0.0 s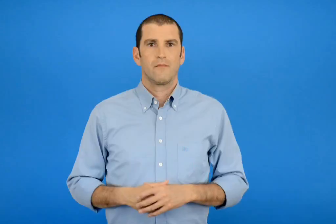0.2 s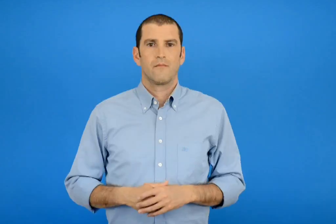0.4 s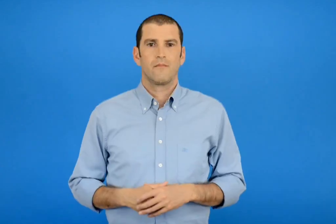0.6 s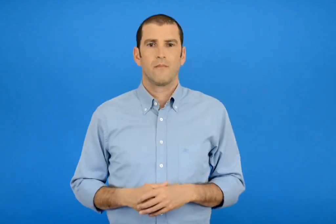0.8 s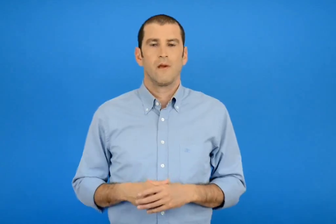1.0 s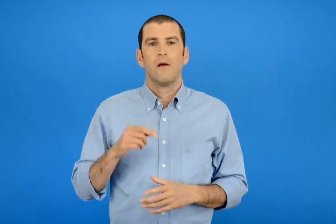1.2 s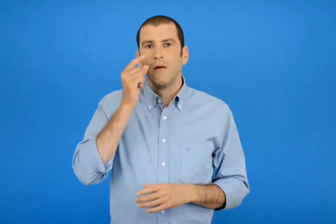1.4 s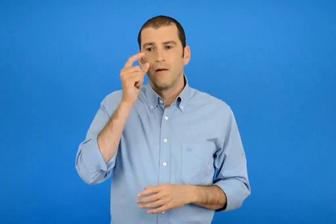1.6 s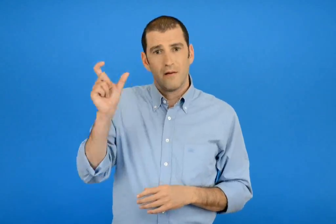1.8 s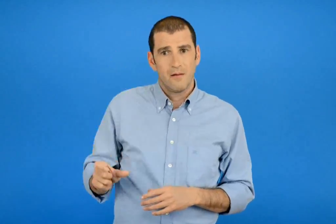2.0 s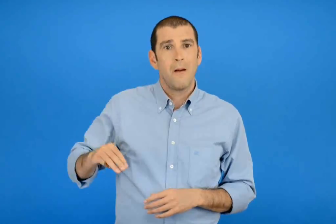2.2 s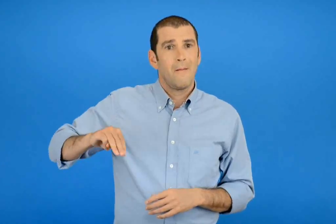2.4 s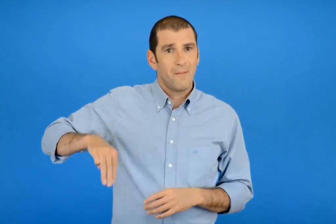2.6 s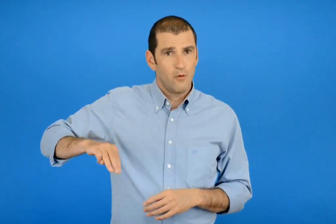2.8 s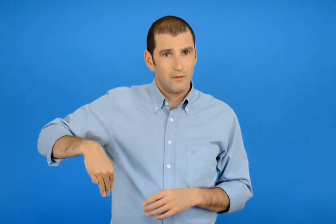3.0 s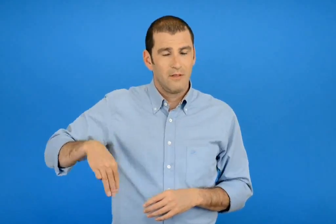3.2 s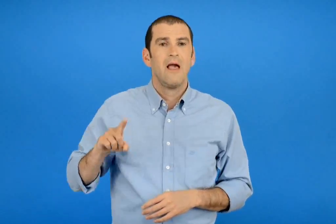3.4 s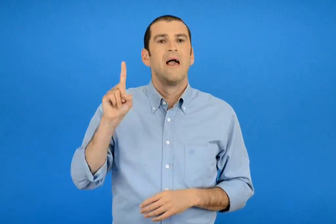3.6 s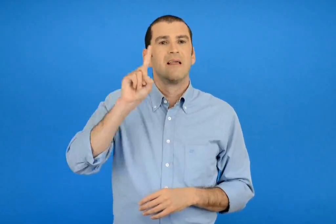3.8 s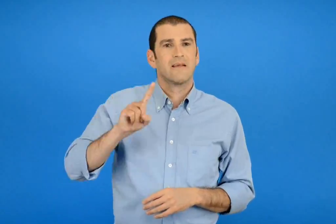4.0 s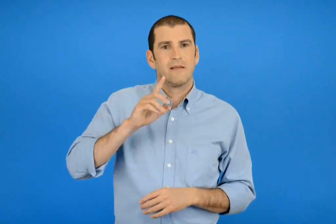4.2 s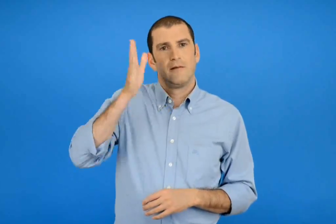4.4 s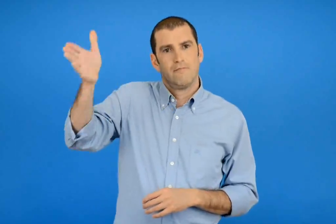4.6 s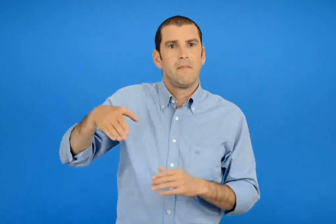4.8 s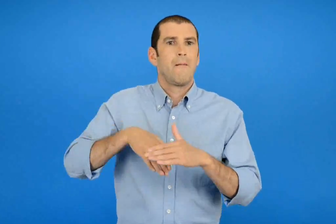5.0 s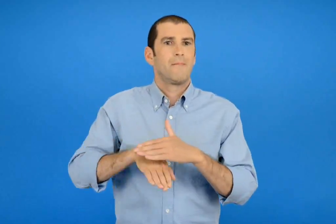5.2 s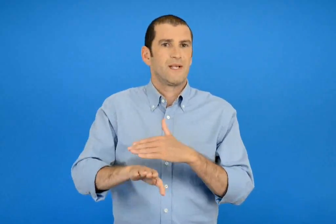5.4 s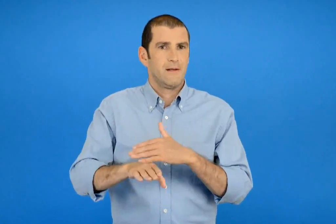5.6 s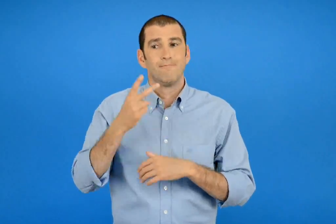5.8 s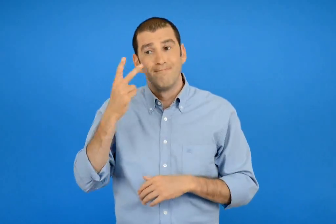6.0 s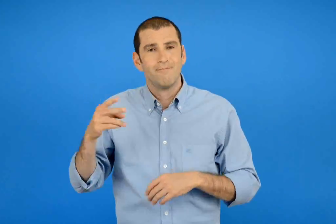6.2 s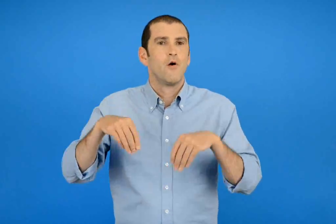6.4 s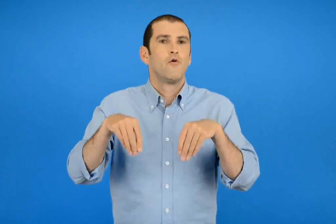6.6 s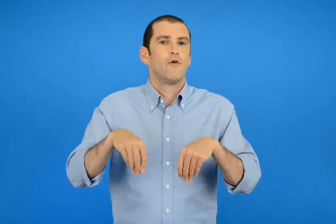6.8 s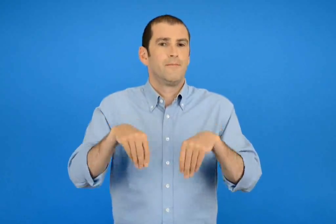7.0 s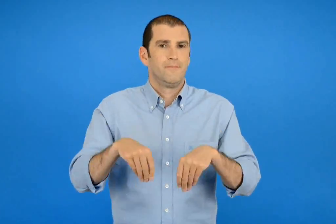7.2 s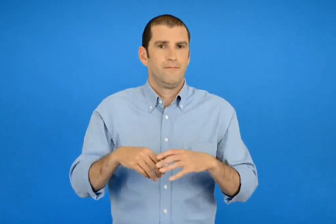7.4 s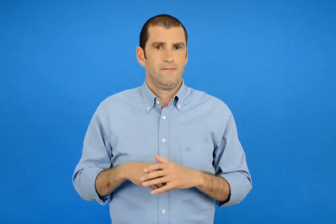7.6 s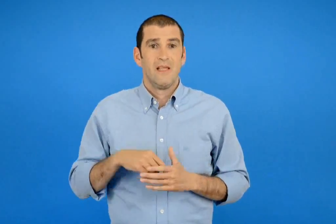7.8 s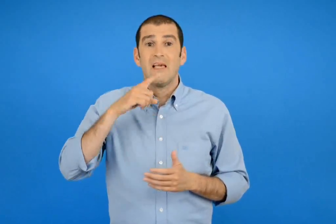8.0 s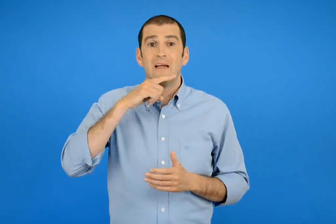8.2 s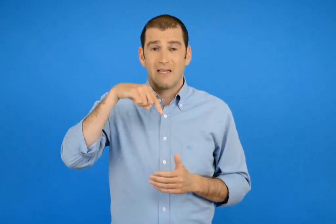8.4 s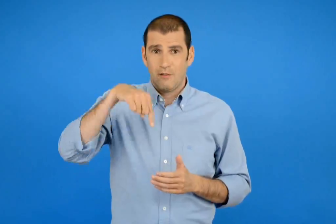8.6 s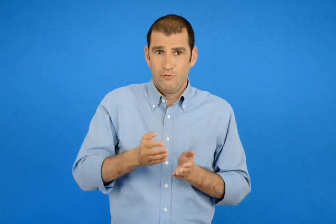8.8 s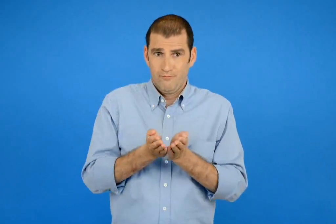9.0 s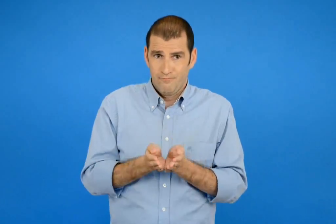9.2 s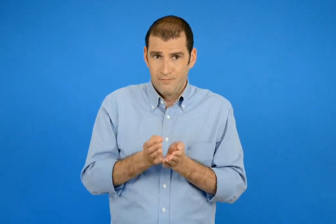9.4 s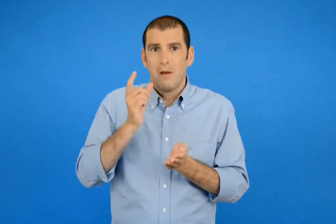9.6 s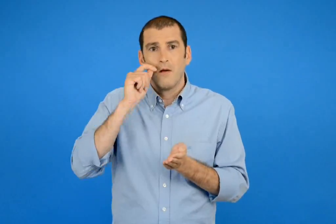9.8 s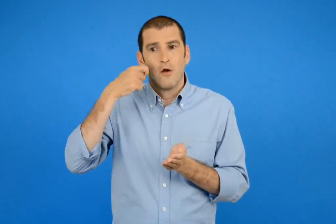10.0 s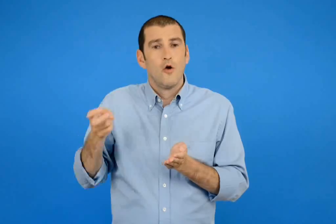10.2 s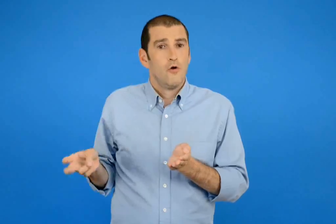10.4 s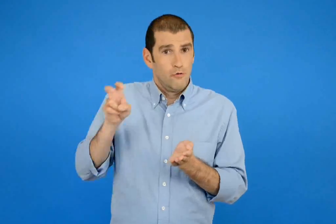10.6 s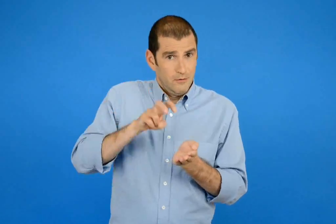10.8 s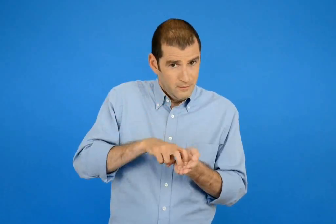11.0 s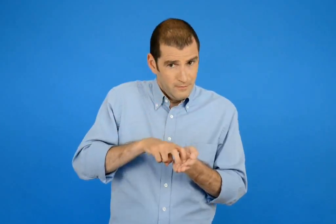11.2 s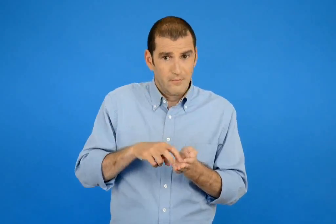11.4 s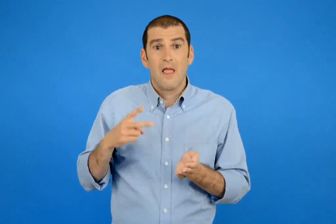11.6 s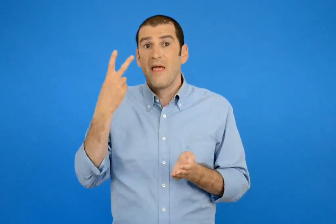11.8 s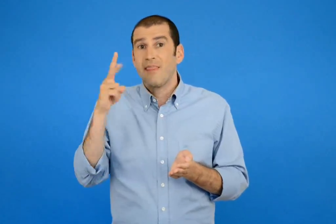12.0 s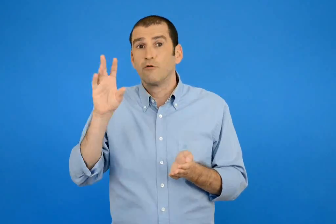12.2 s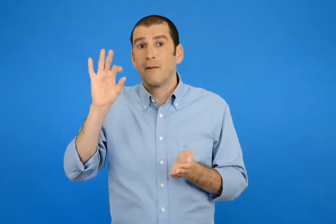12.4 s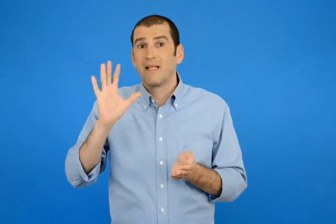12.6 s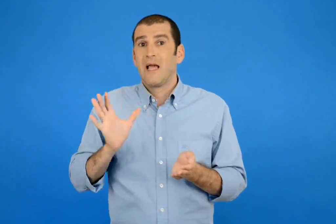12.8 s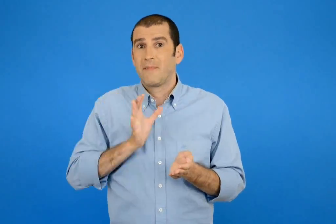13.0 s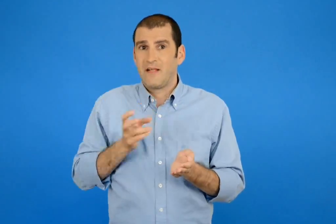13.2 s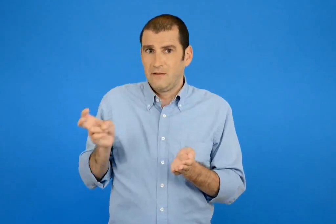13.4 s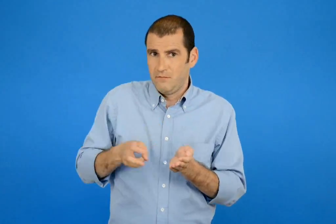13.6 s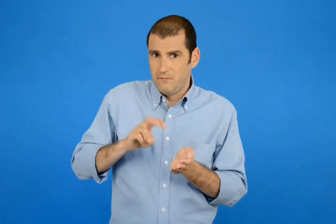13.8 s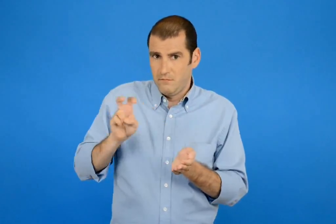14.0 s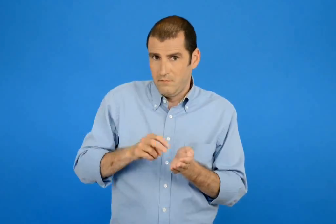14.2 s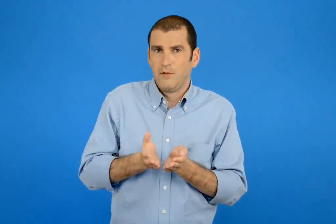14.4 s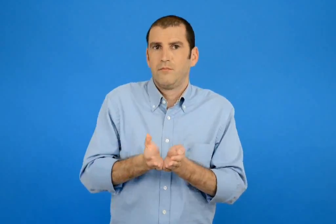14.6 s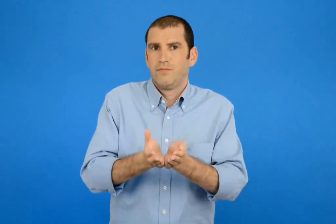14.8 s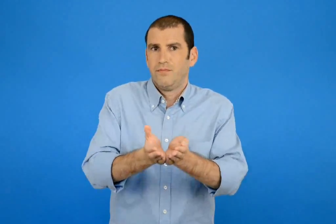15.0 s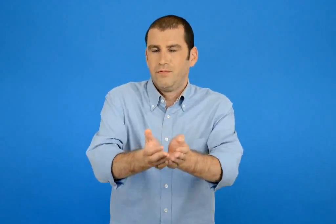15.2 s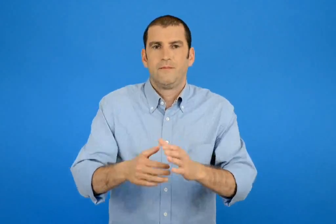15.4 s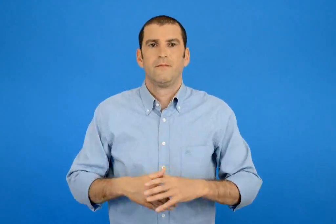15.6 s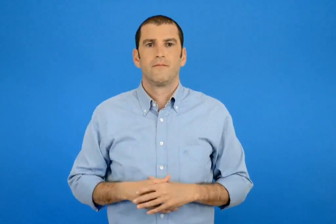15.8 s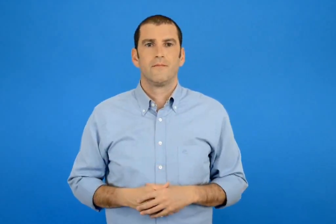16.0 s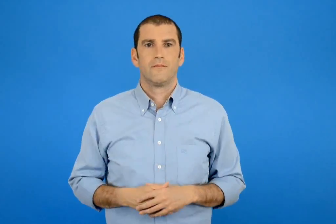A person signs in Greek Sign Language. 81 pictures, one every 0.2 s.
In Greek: ο μανώλης θα πάει την κυριακή στη νονά του στον πειραιά ξεκίνησε με τους γονείς του από το ηράκλειο εκεί ανέβηκαν συνολικά 250 επιβάτες
